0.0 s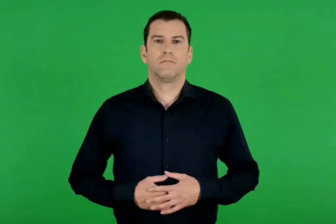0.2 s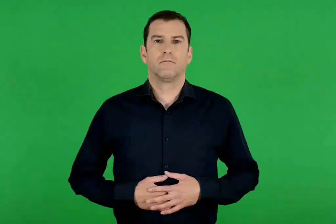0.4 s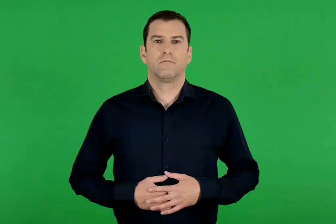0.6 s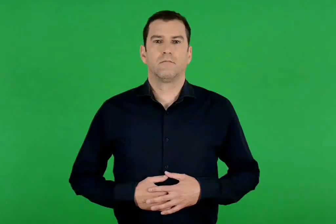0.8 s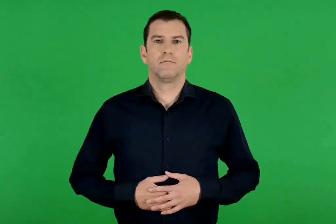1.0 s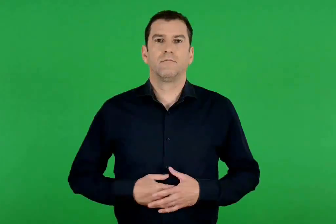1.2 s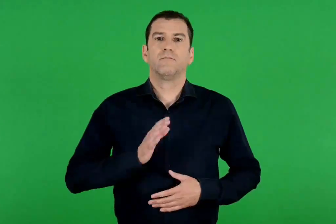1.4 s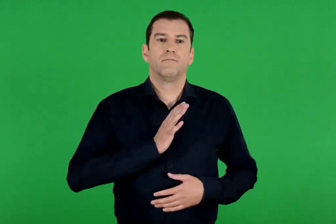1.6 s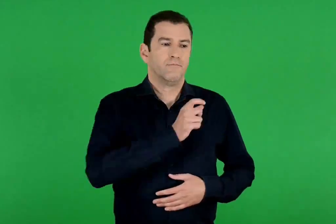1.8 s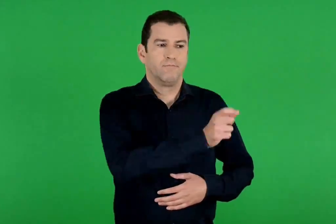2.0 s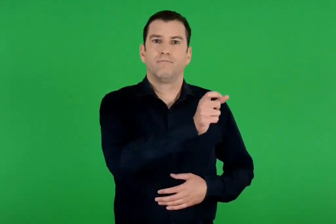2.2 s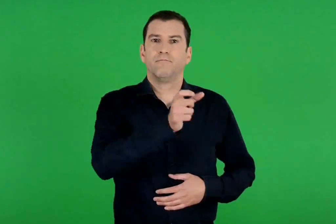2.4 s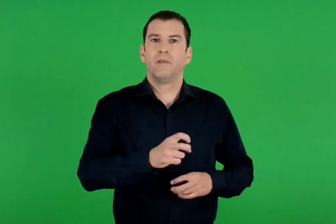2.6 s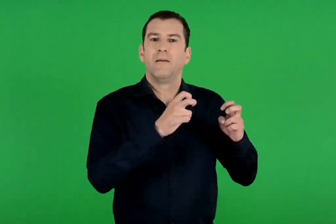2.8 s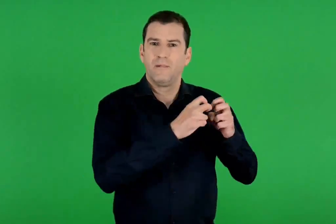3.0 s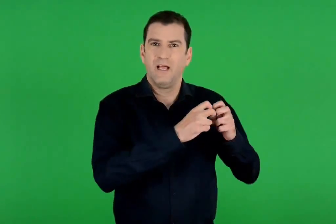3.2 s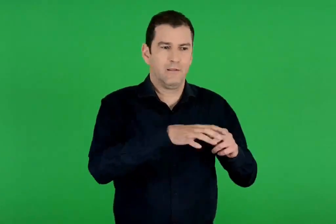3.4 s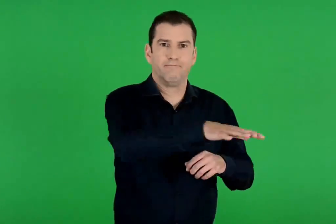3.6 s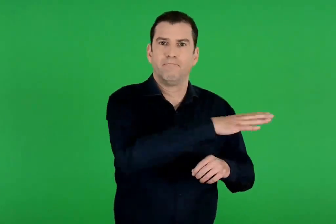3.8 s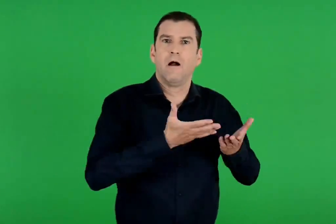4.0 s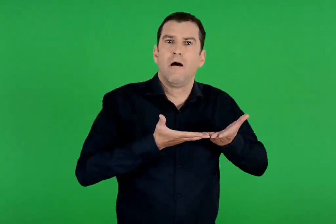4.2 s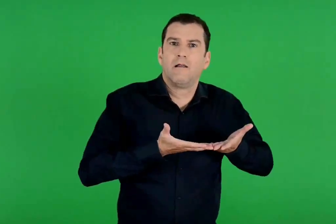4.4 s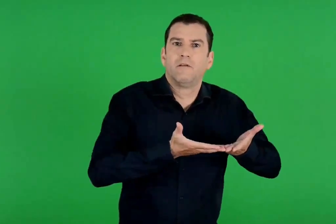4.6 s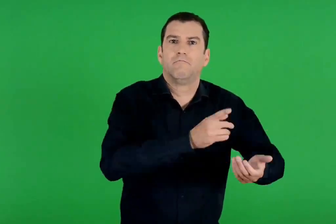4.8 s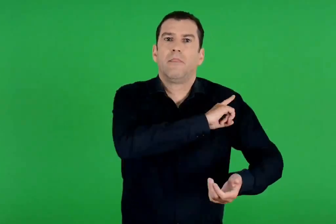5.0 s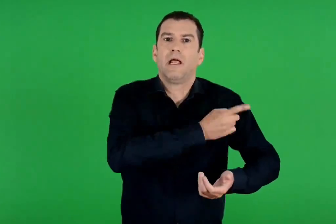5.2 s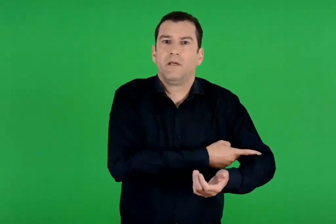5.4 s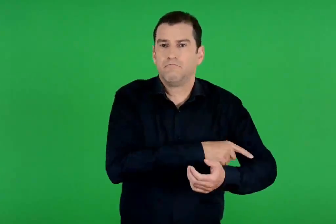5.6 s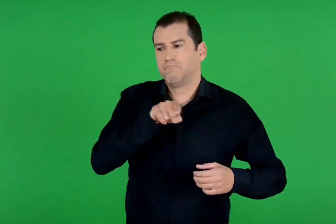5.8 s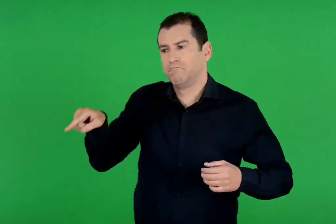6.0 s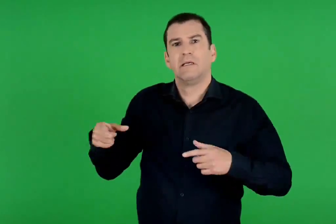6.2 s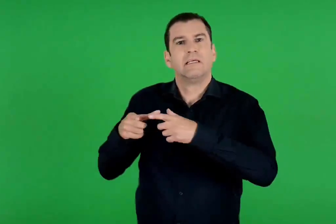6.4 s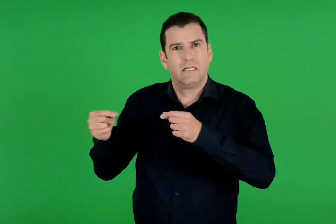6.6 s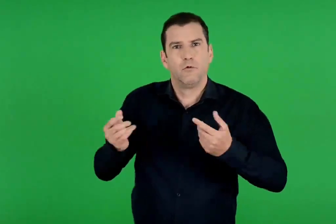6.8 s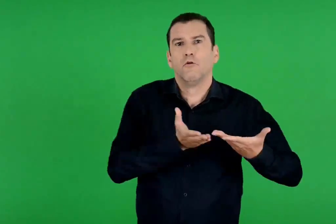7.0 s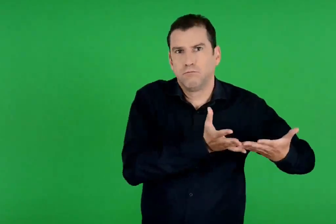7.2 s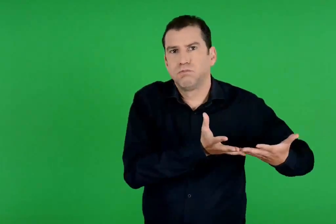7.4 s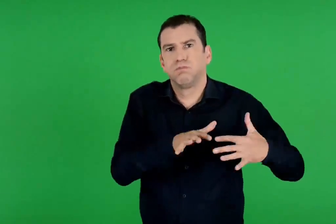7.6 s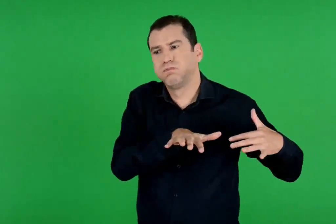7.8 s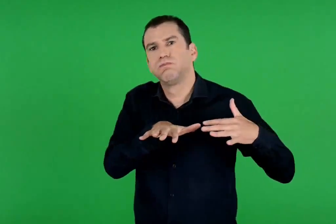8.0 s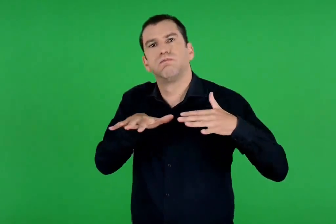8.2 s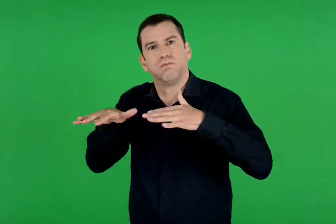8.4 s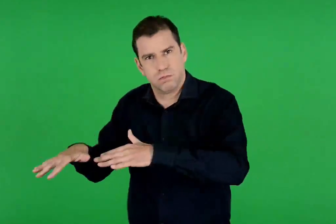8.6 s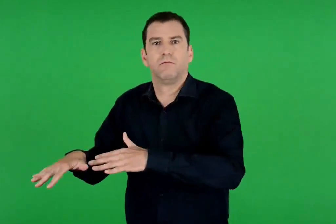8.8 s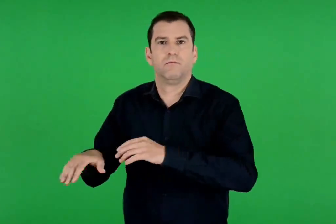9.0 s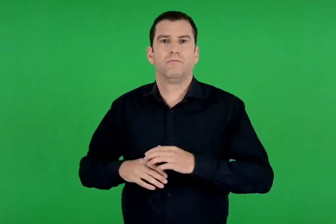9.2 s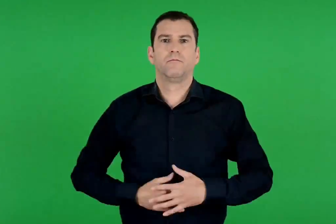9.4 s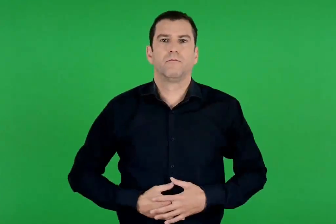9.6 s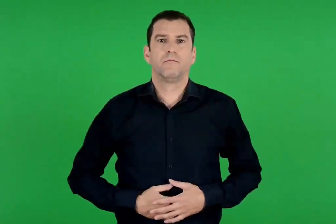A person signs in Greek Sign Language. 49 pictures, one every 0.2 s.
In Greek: η ναυτική δύναμη των μυκηναίων φτάνει και στην κύπρο
